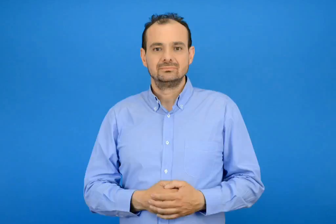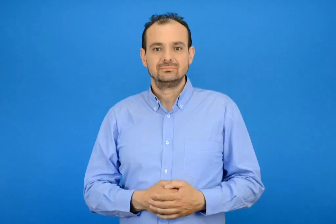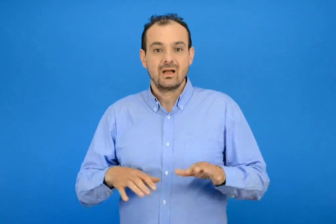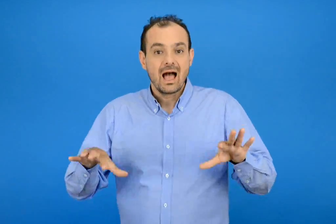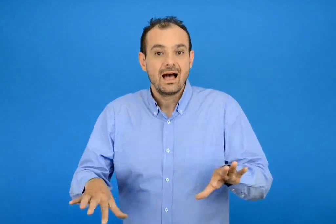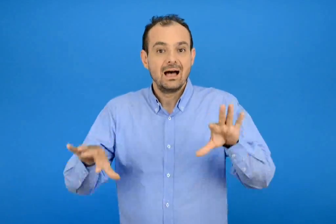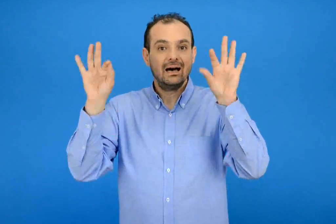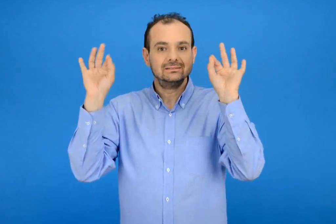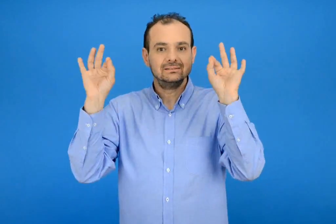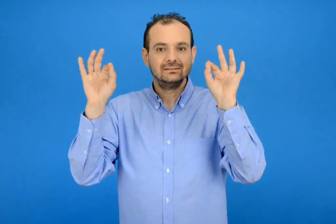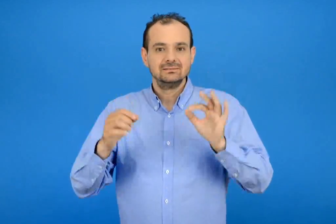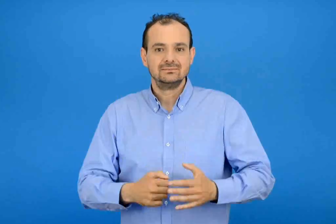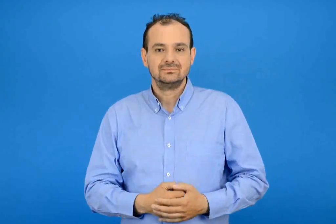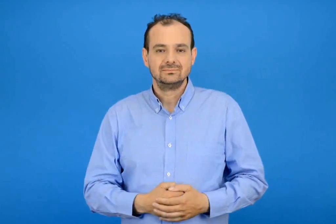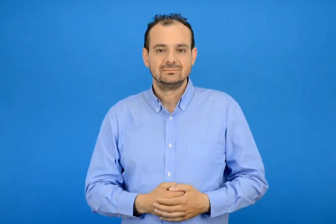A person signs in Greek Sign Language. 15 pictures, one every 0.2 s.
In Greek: αρχίζει
